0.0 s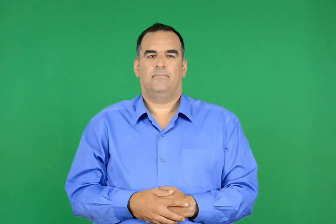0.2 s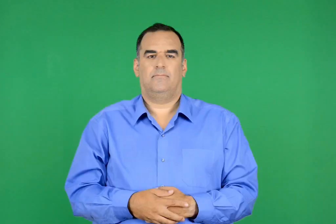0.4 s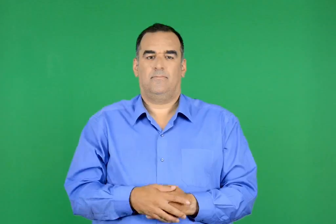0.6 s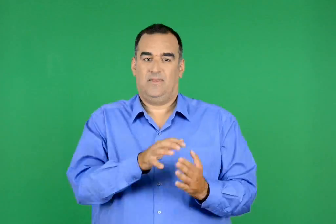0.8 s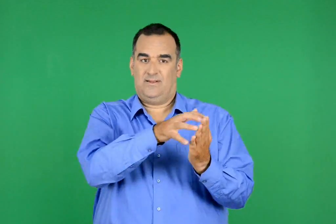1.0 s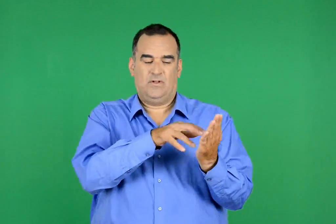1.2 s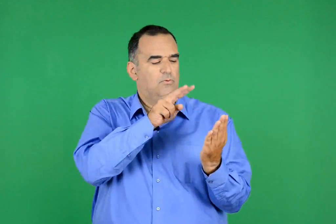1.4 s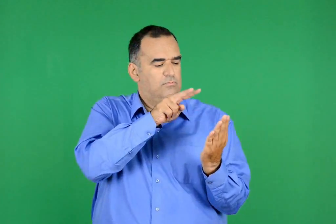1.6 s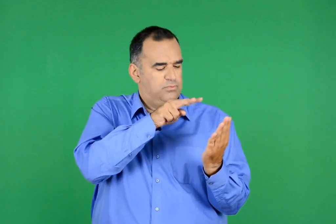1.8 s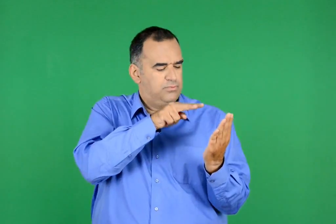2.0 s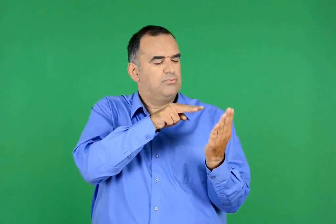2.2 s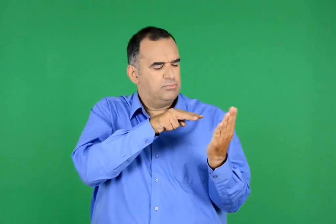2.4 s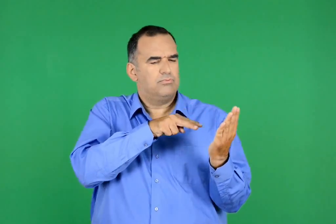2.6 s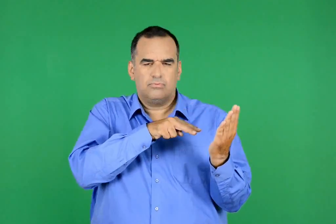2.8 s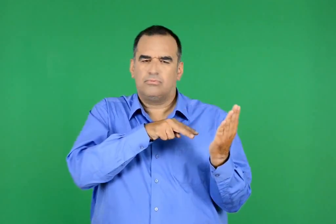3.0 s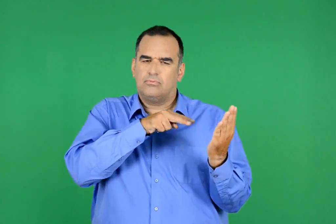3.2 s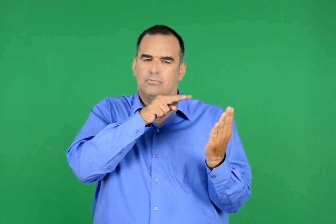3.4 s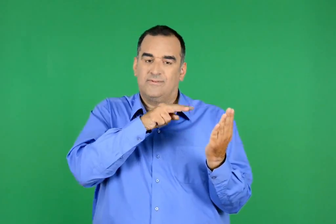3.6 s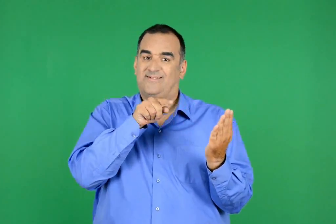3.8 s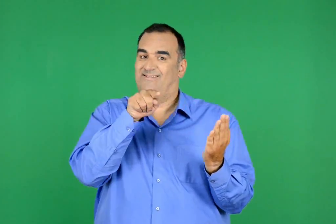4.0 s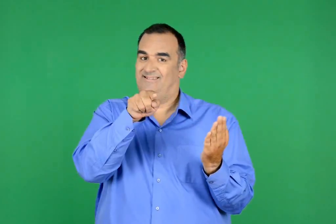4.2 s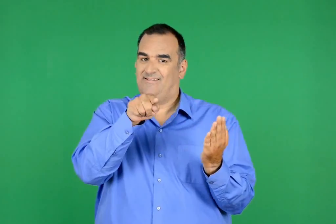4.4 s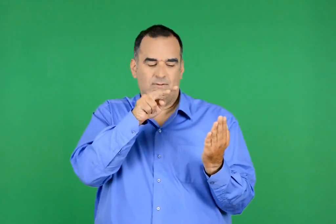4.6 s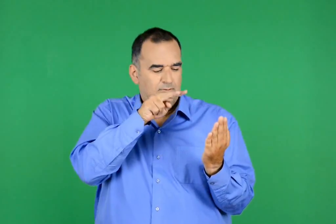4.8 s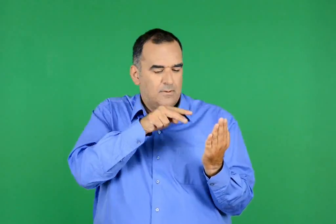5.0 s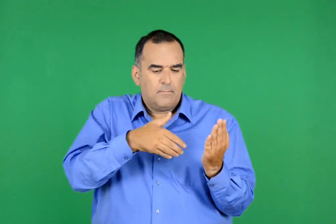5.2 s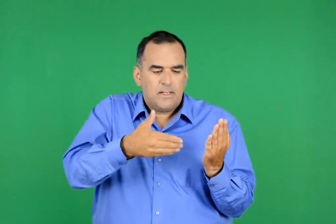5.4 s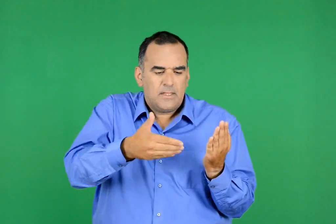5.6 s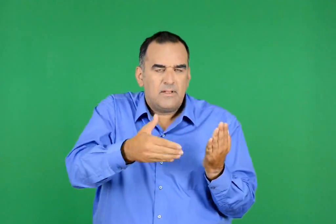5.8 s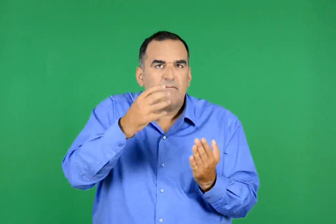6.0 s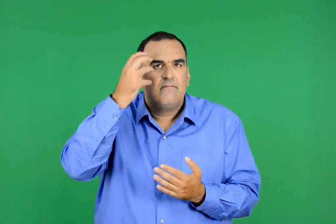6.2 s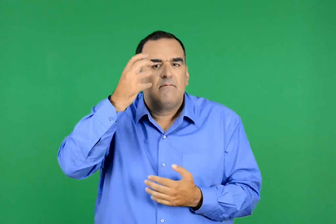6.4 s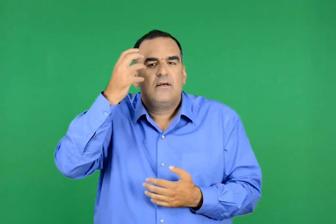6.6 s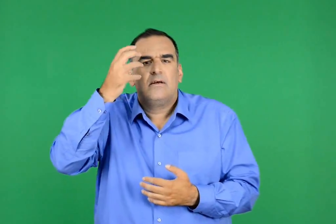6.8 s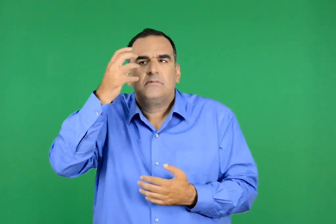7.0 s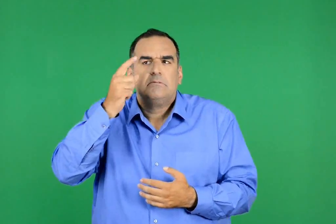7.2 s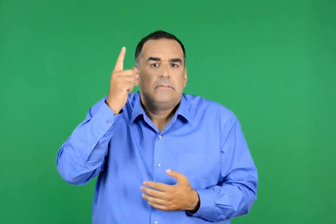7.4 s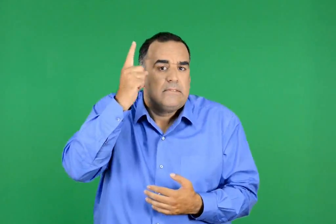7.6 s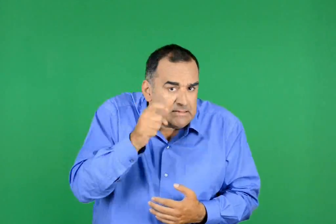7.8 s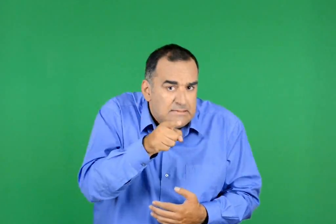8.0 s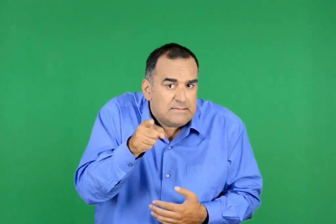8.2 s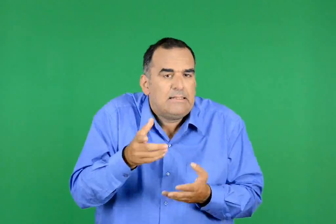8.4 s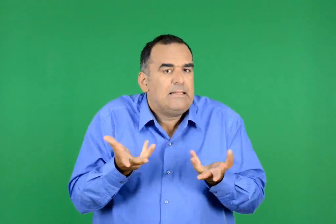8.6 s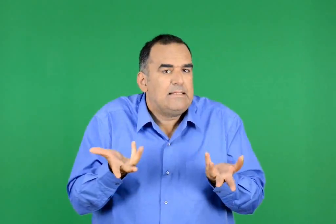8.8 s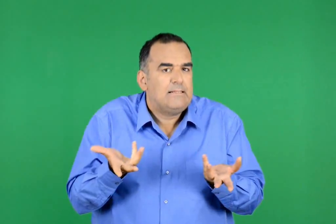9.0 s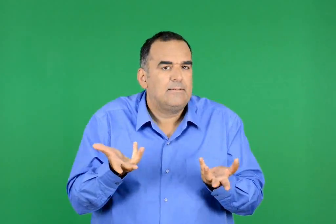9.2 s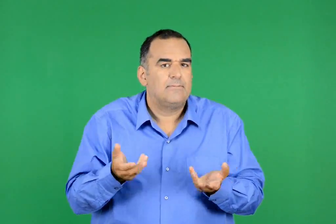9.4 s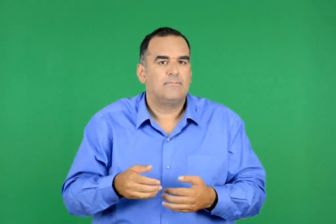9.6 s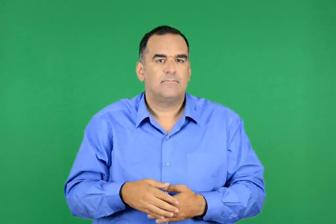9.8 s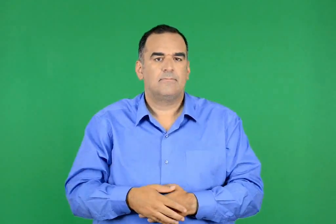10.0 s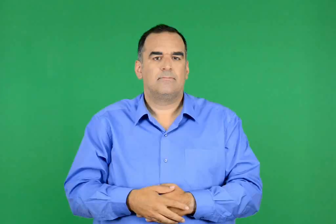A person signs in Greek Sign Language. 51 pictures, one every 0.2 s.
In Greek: συνεχίζουμε το κείμενο. τι φαντάζεστε ή τι ξέρετε ότι έγινε μετά ;
